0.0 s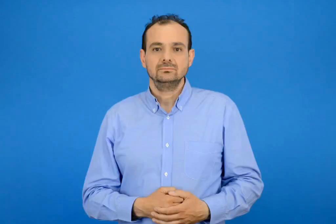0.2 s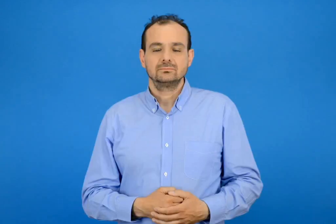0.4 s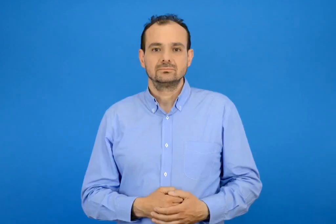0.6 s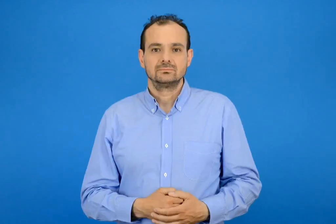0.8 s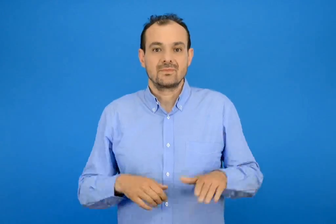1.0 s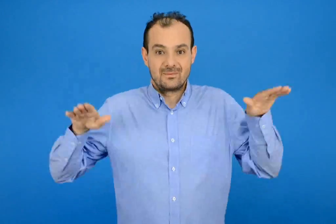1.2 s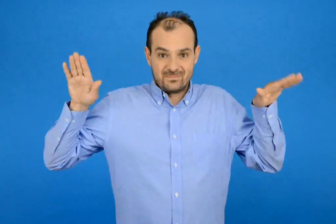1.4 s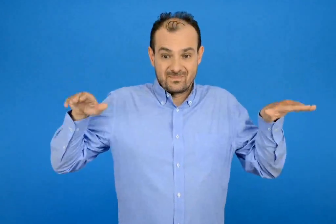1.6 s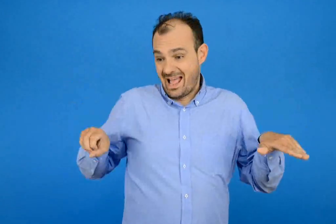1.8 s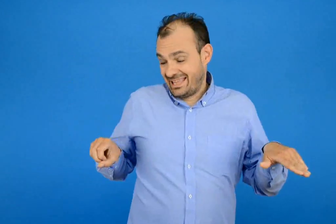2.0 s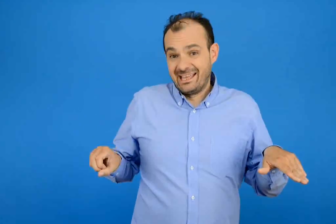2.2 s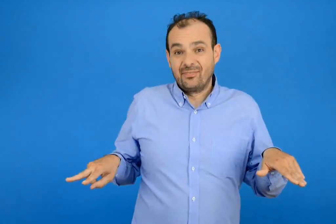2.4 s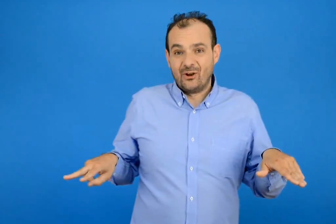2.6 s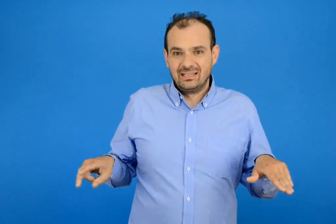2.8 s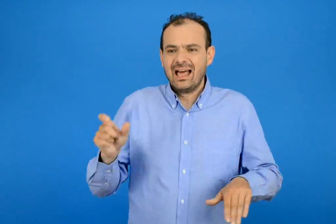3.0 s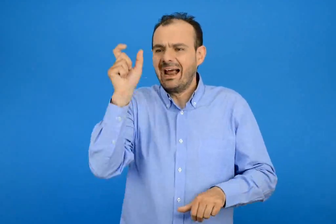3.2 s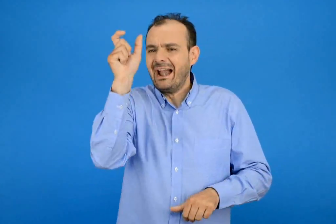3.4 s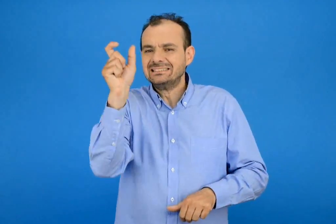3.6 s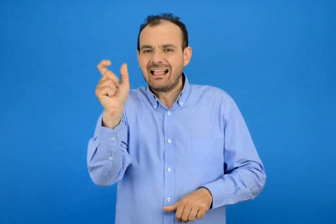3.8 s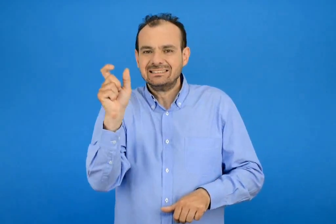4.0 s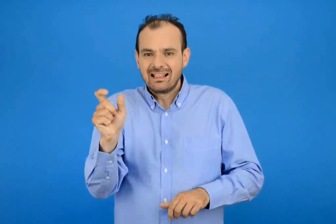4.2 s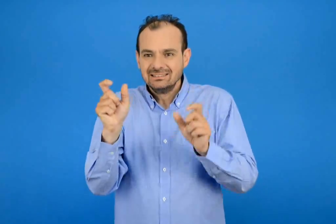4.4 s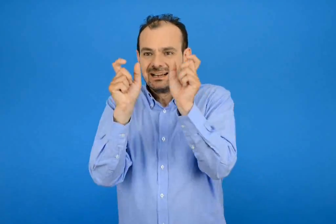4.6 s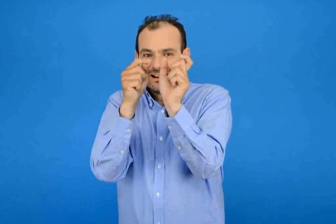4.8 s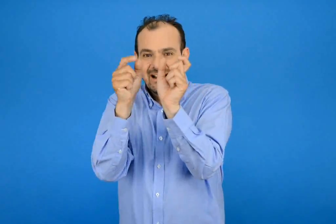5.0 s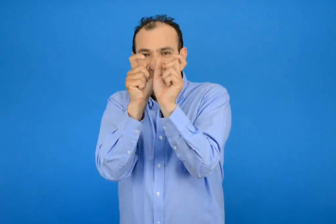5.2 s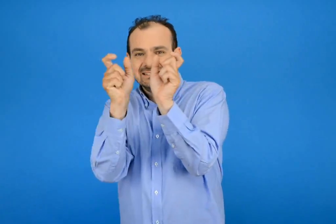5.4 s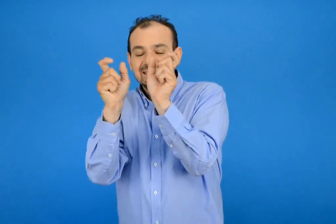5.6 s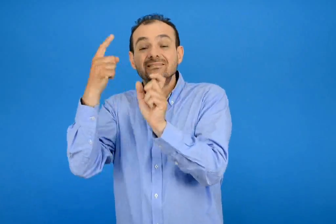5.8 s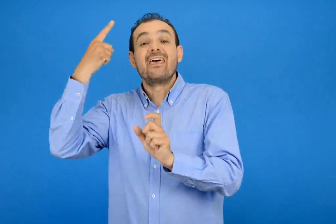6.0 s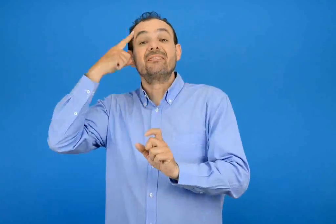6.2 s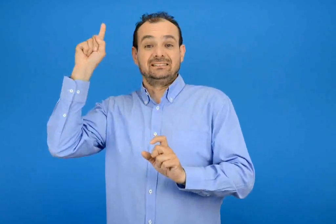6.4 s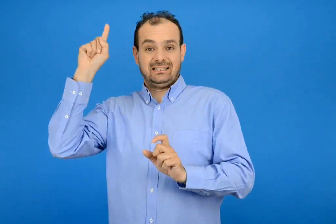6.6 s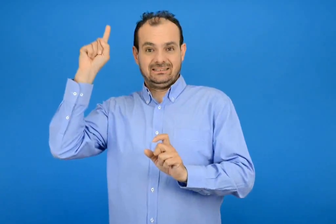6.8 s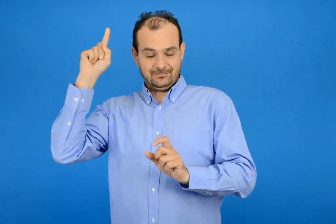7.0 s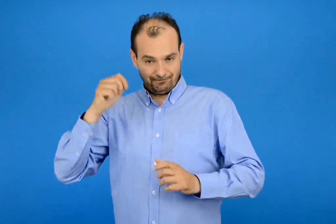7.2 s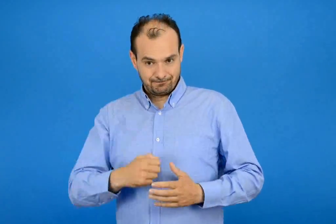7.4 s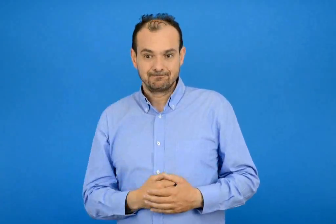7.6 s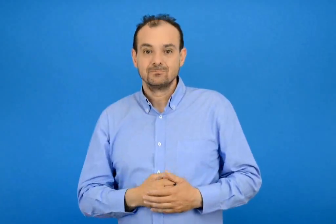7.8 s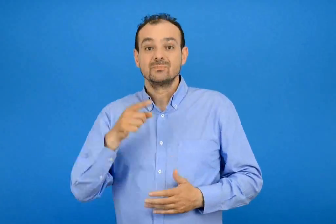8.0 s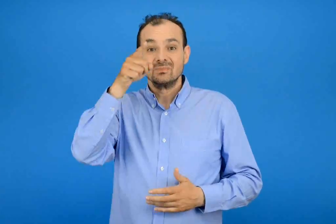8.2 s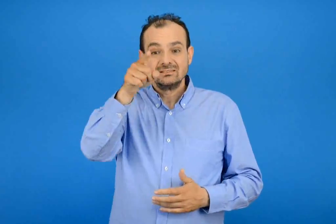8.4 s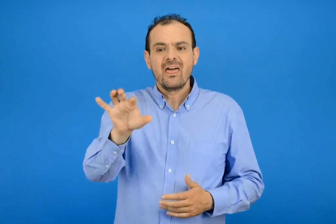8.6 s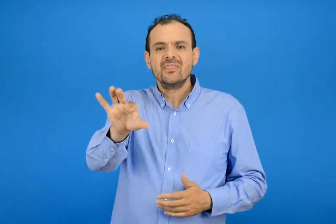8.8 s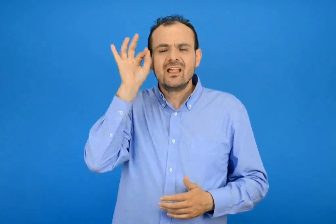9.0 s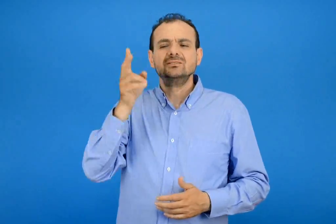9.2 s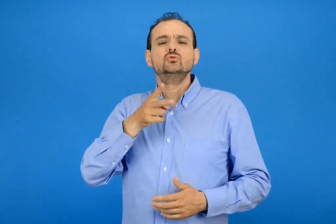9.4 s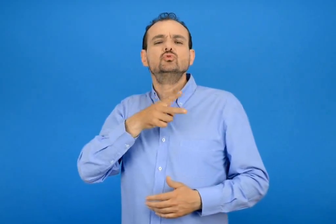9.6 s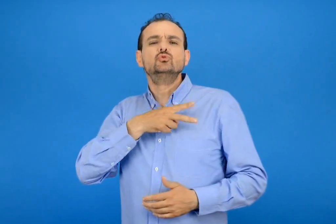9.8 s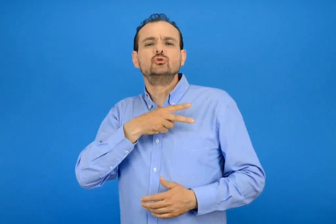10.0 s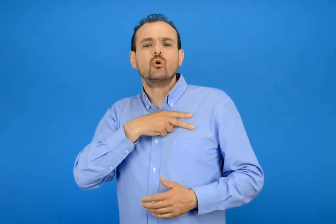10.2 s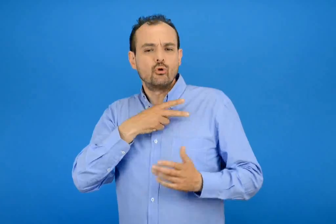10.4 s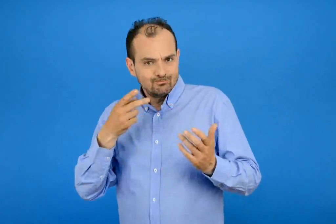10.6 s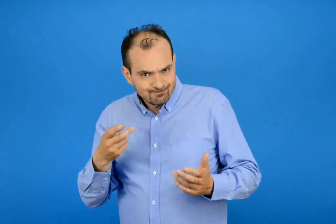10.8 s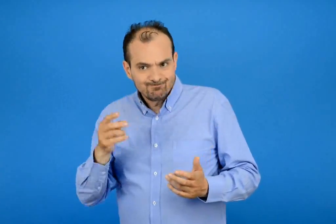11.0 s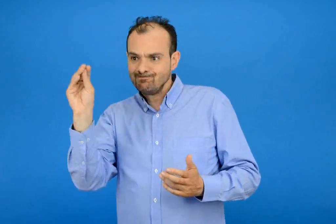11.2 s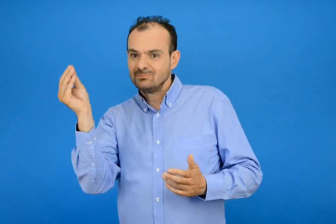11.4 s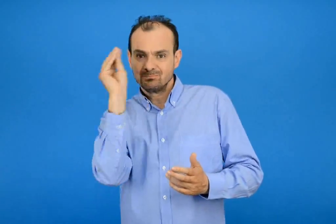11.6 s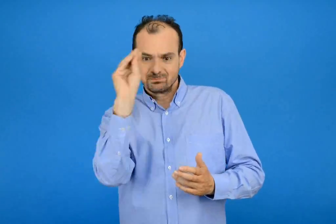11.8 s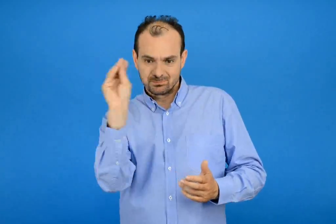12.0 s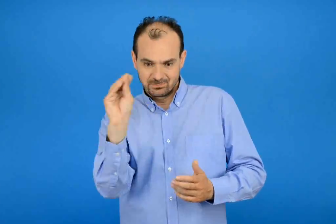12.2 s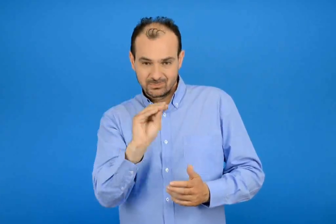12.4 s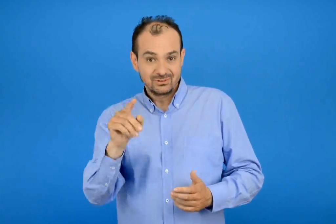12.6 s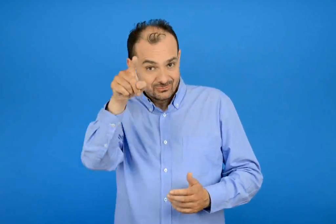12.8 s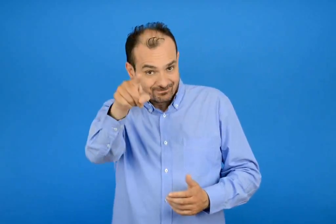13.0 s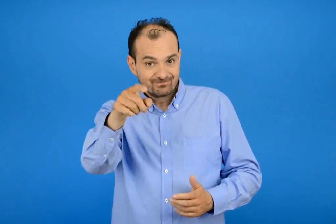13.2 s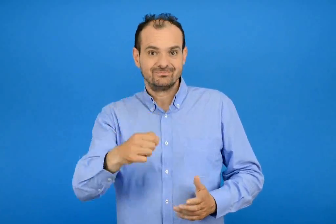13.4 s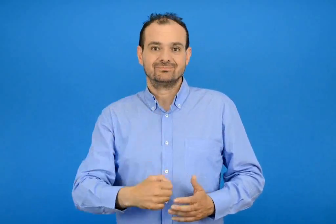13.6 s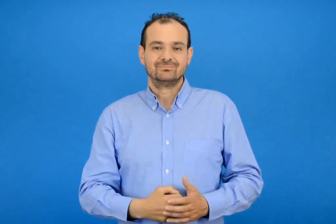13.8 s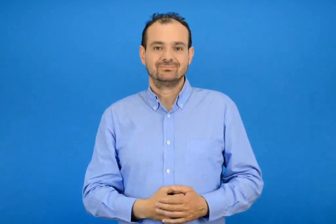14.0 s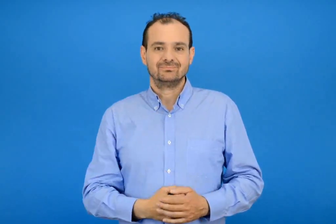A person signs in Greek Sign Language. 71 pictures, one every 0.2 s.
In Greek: το χελιδόνι δεν ξέρει να χωρίζει τις λέξεις διάλεξε το σωστό και συμπλήρωσε το εσύ
